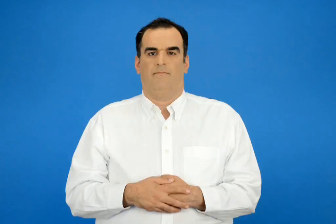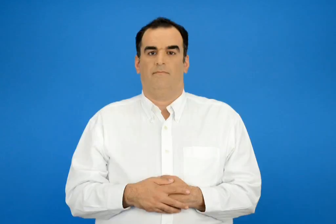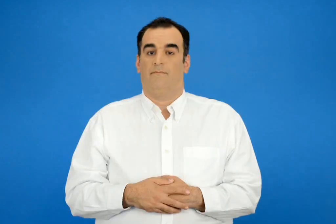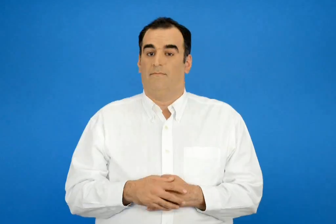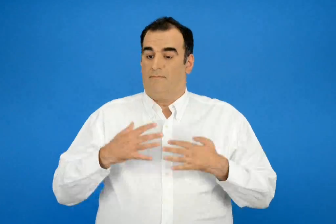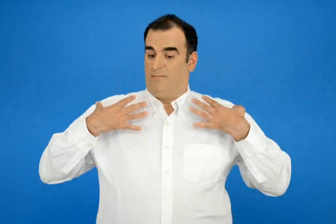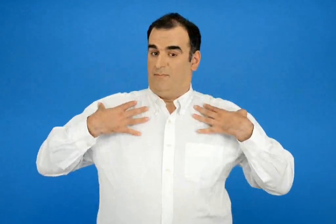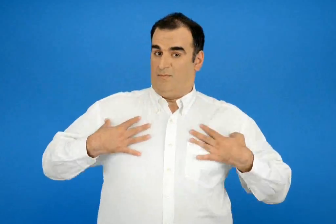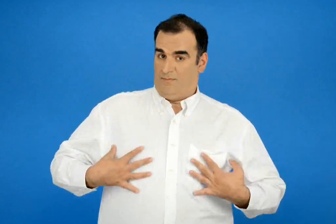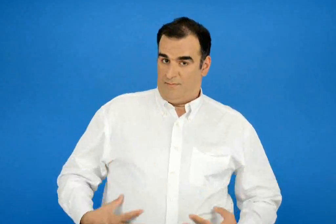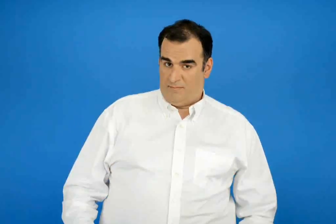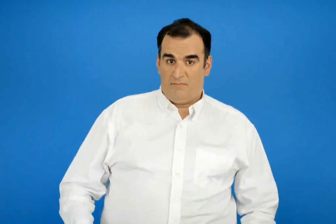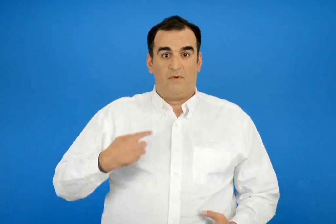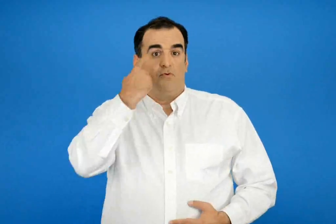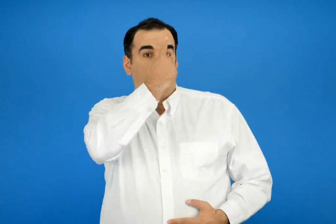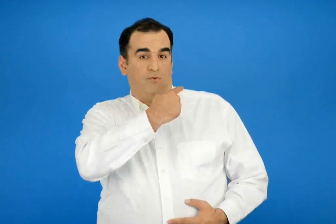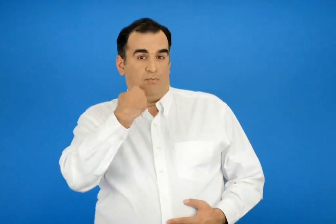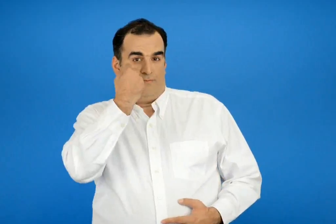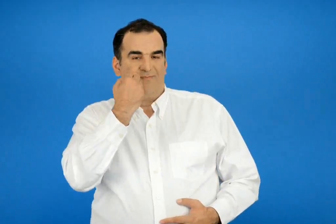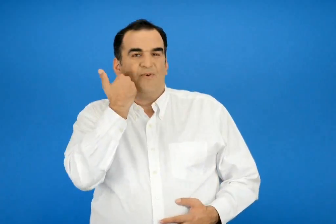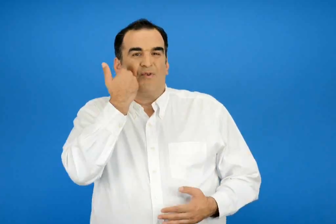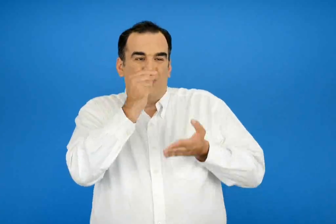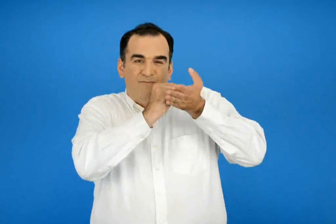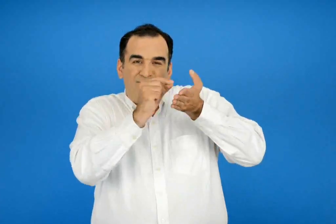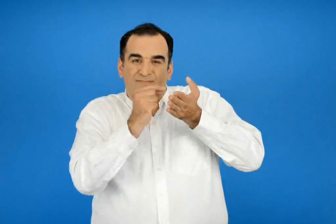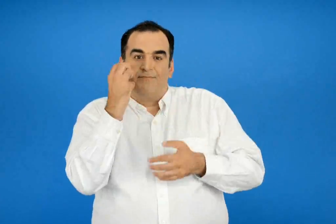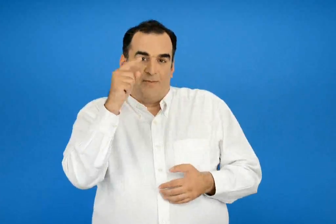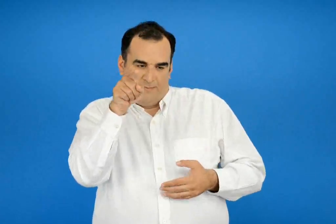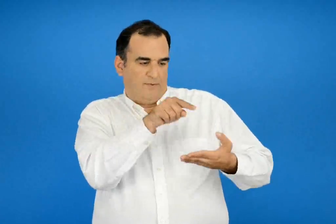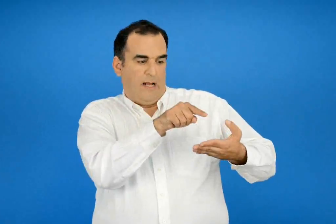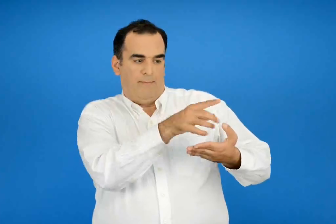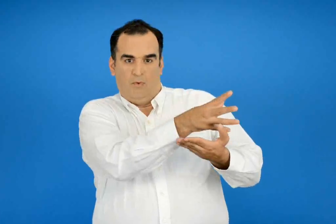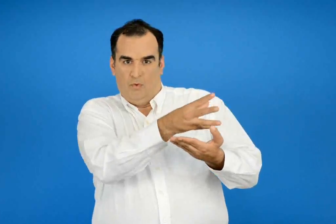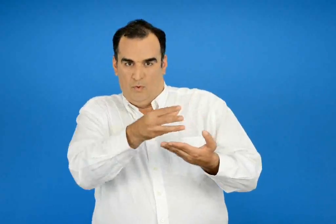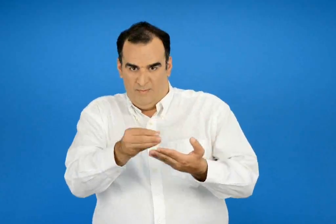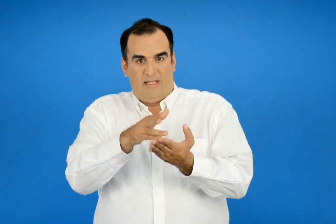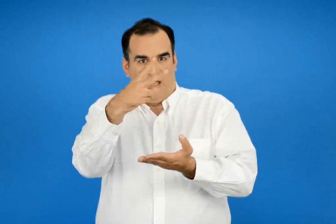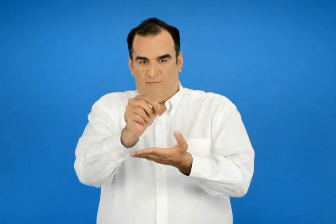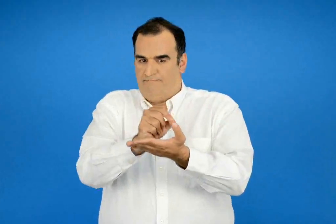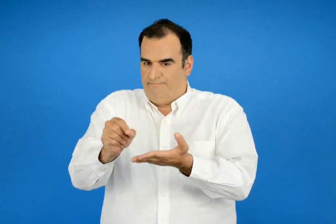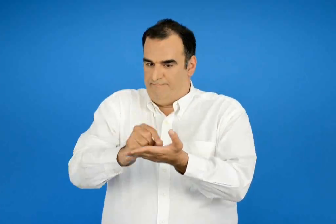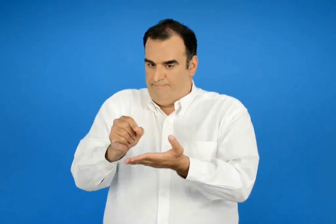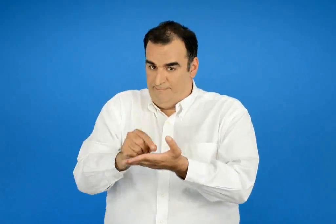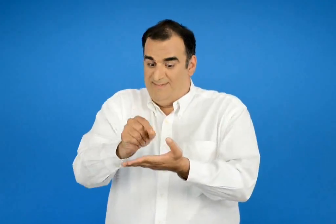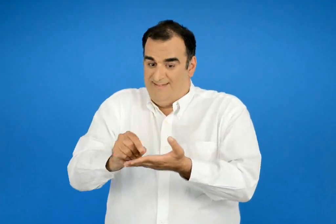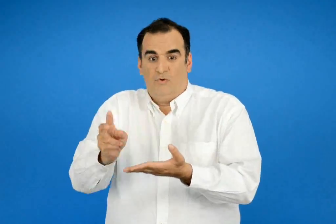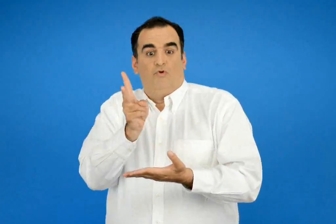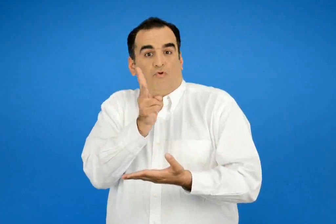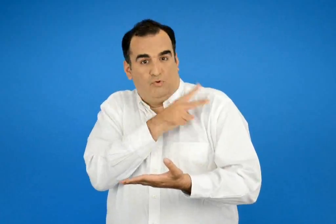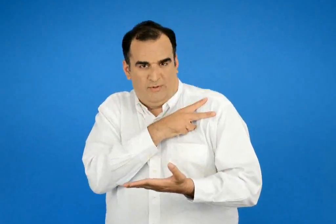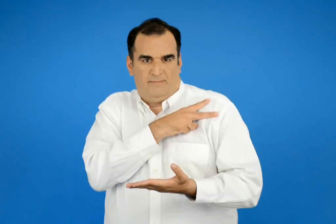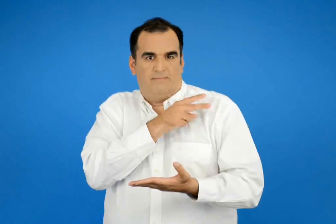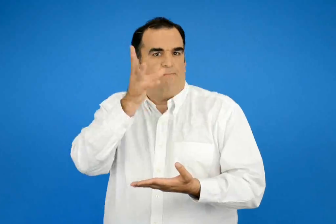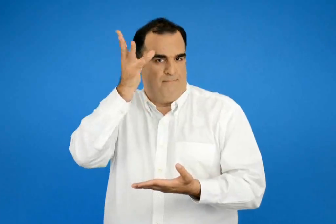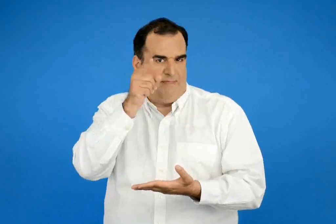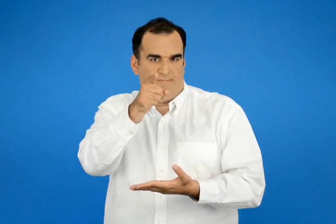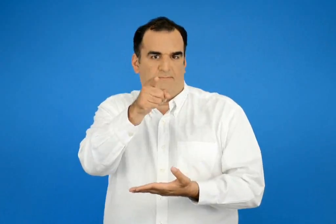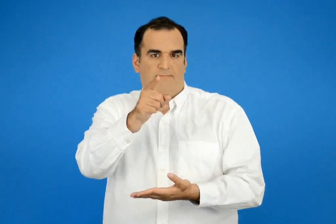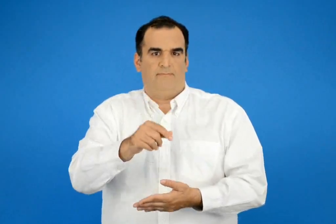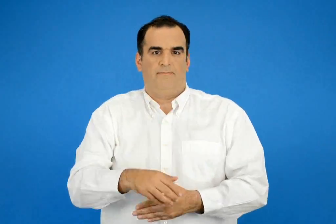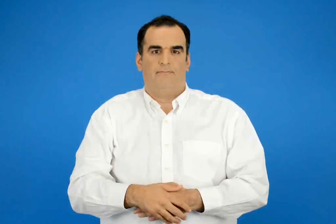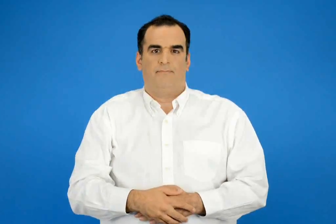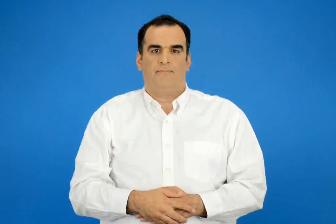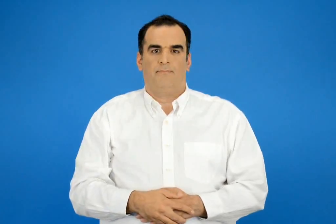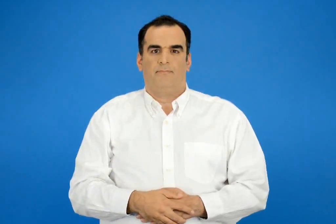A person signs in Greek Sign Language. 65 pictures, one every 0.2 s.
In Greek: αντίγραψε στο τετράδιο σου τα μέρη του σώματος και του προσώπου που είναι γραμμένα με κόκκινο χρώμα και μαθέ να τα γράφεις σωστά
